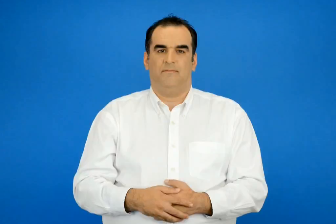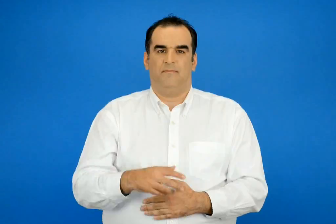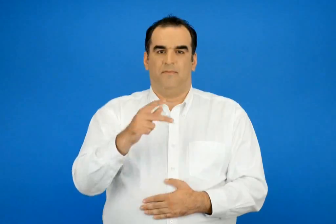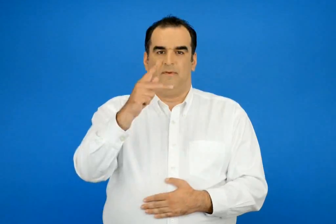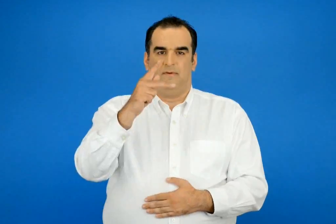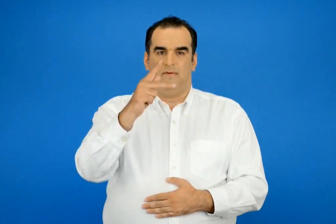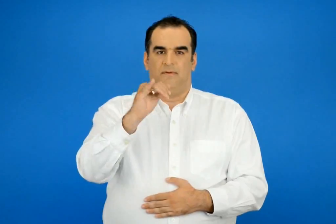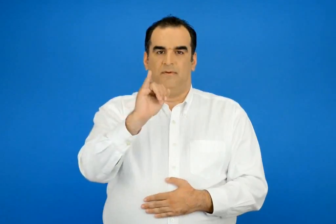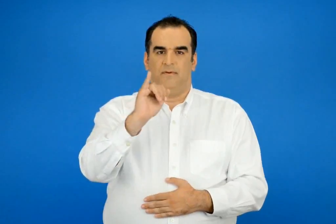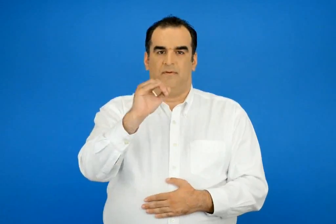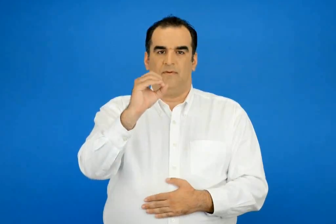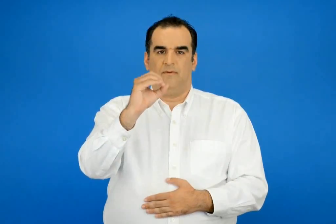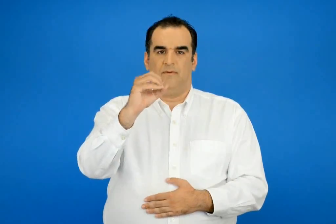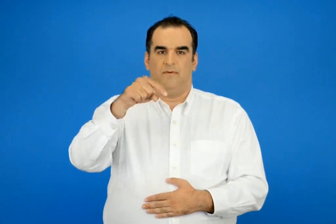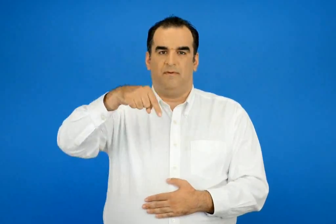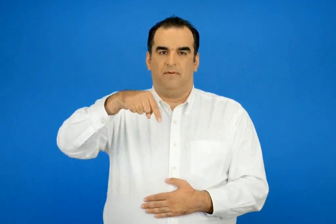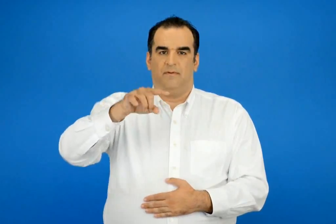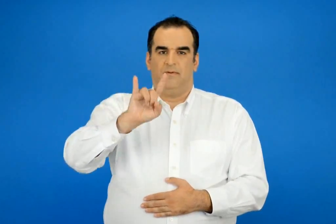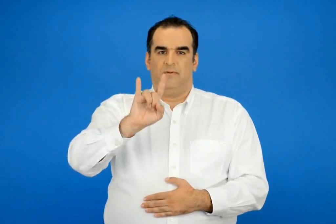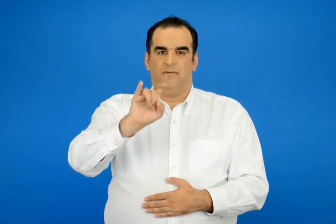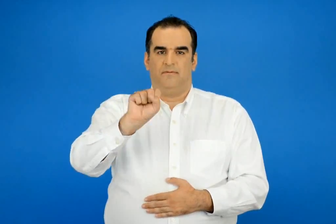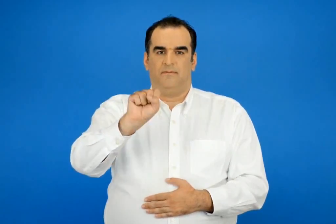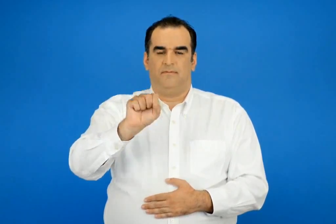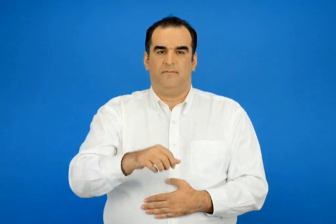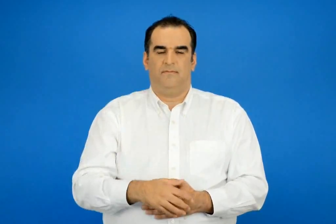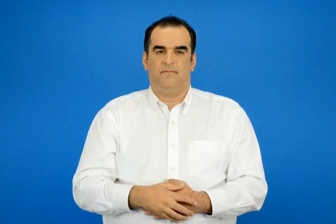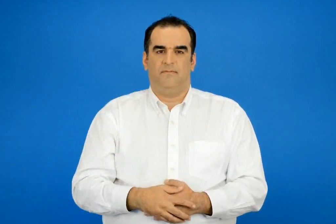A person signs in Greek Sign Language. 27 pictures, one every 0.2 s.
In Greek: κιότης
